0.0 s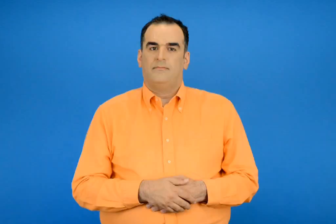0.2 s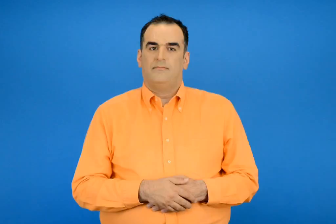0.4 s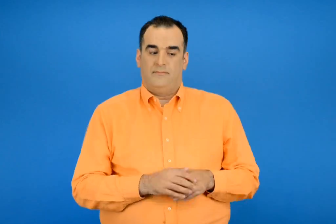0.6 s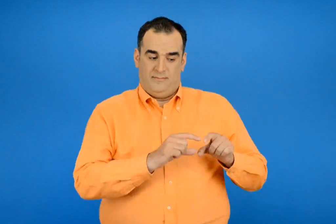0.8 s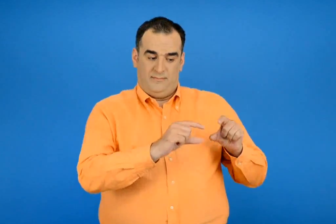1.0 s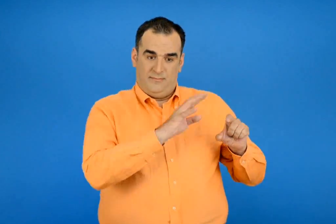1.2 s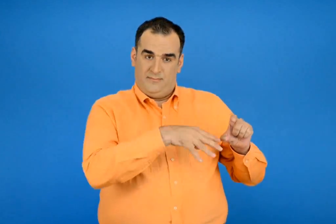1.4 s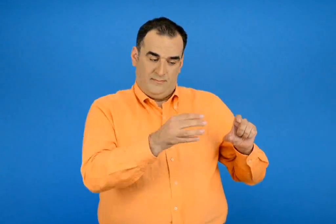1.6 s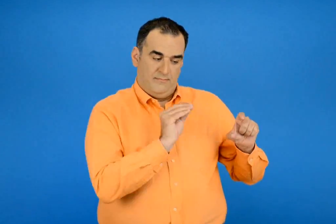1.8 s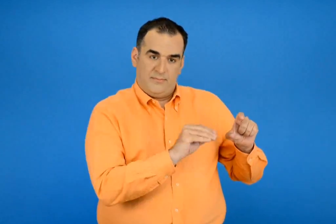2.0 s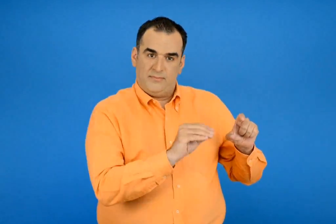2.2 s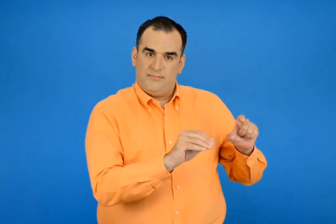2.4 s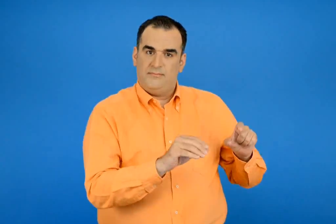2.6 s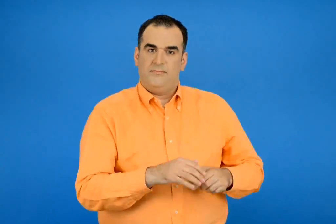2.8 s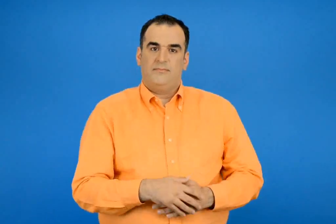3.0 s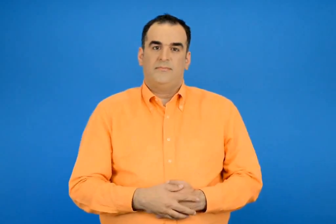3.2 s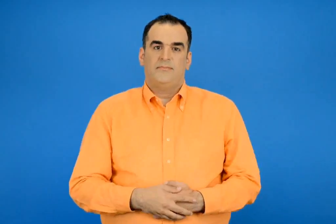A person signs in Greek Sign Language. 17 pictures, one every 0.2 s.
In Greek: στον πίνακα
